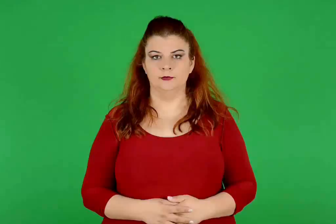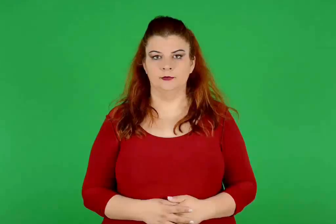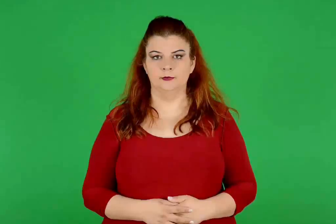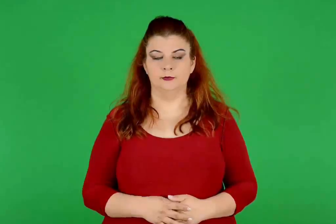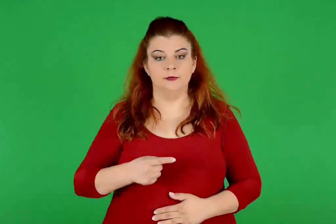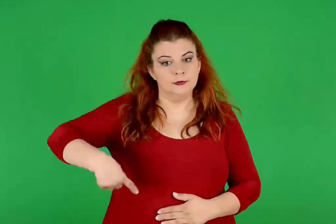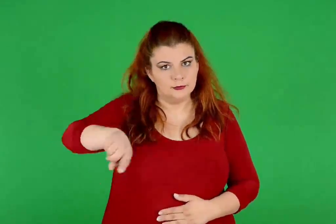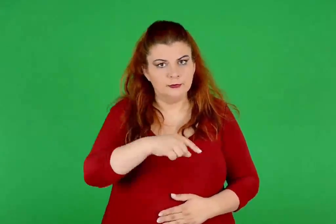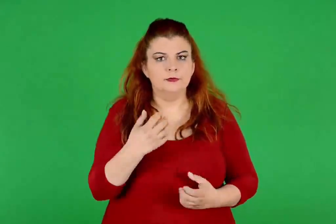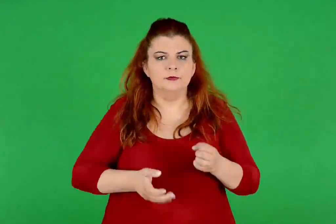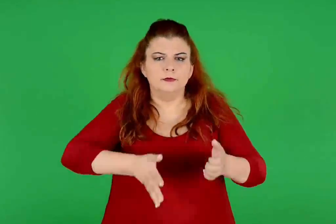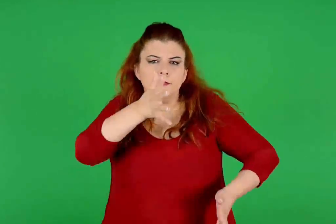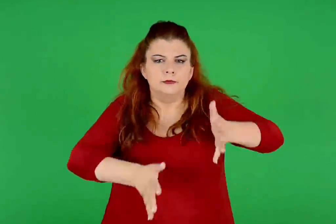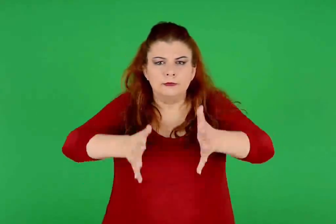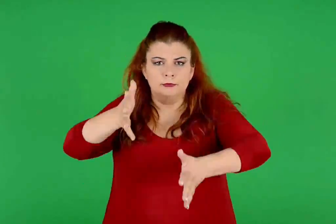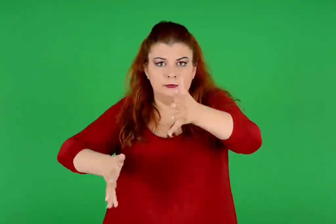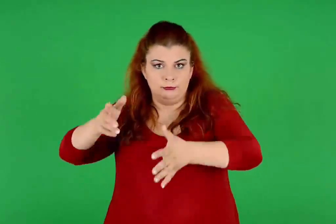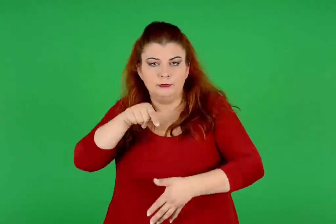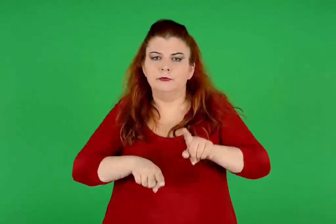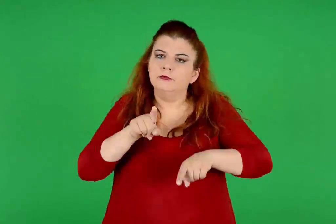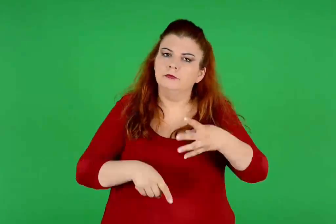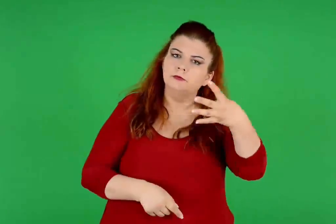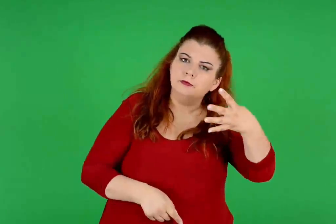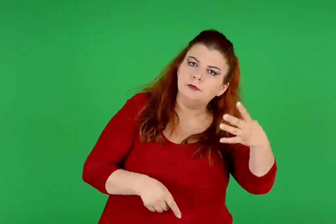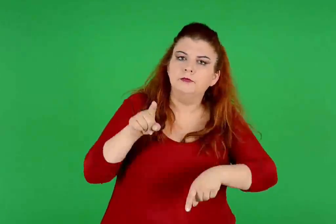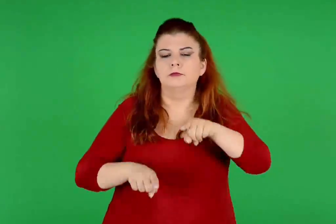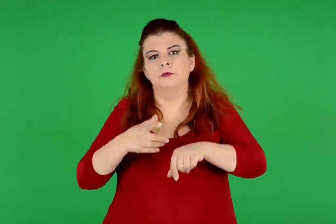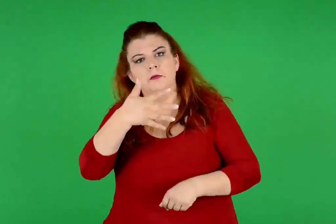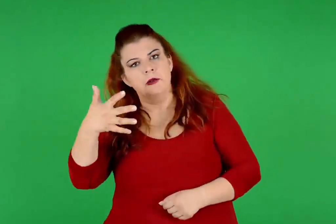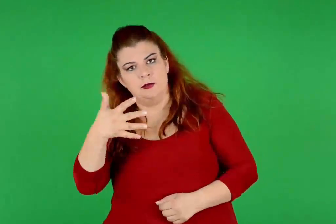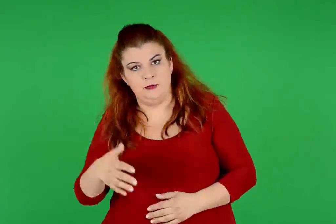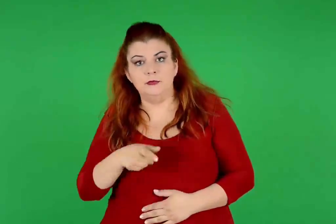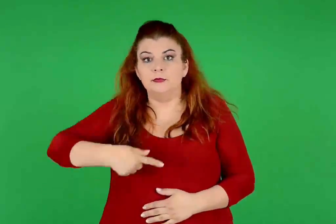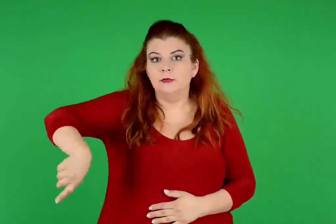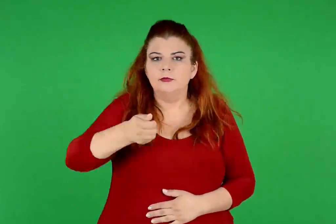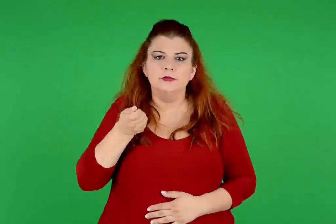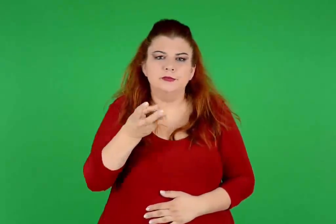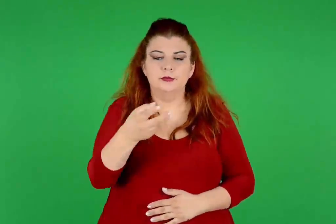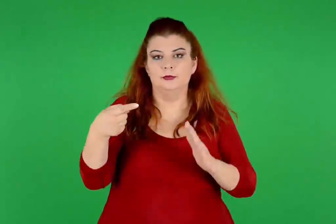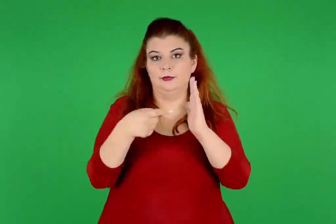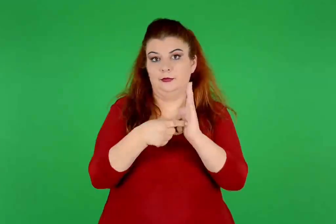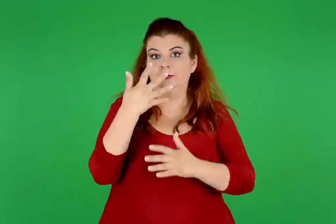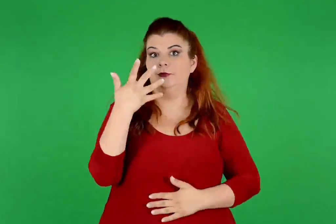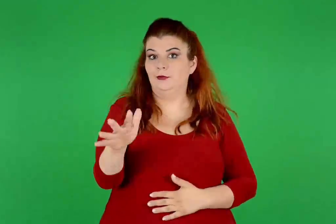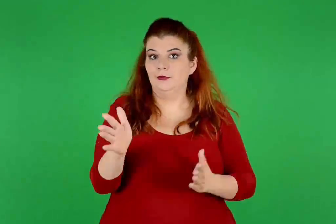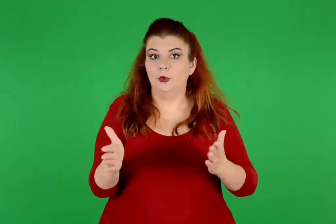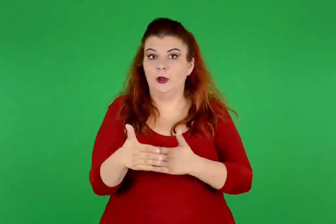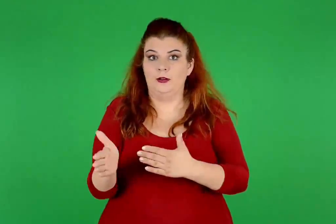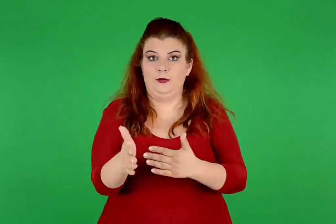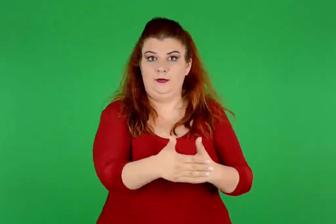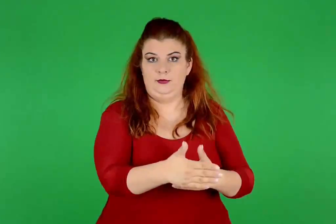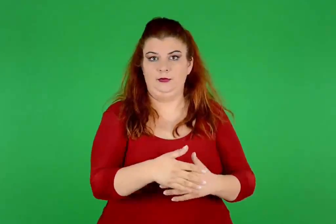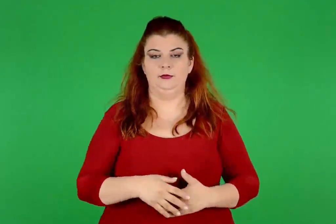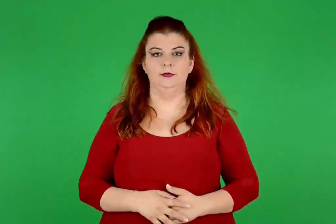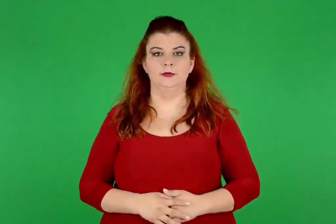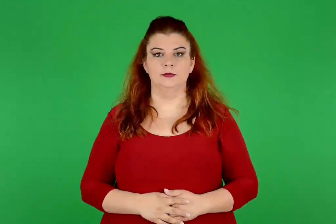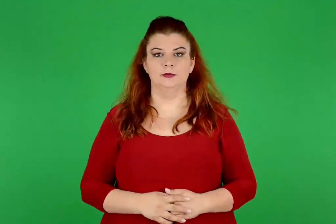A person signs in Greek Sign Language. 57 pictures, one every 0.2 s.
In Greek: είχε πολλά κτίρια με τέσσερις και πέντε ορόφους και χίλια πεντακόσια δωμάτια
